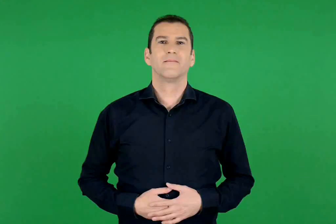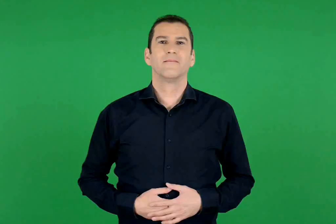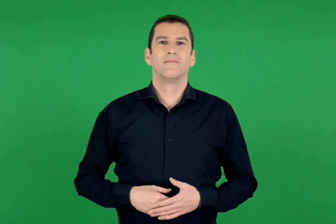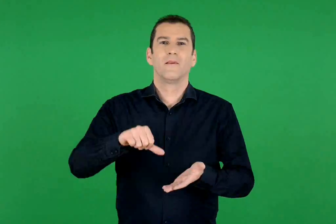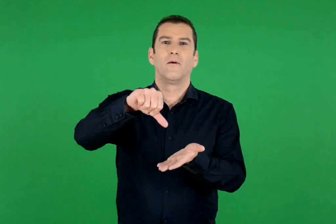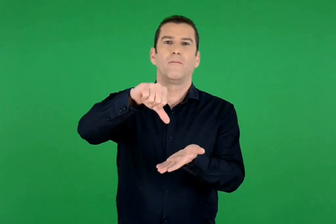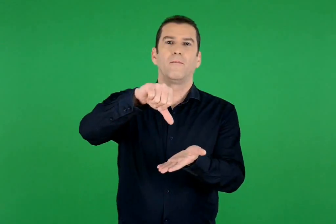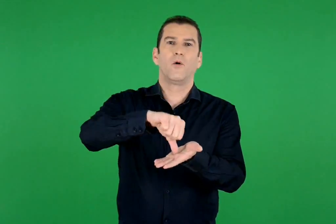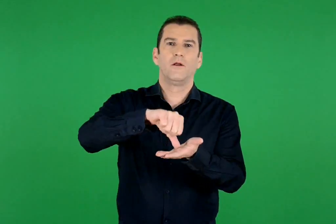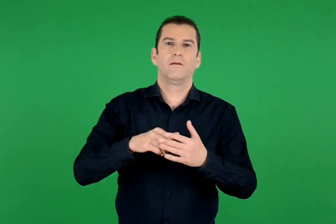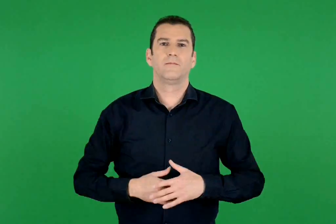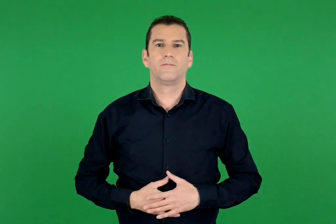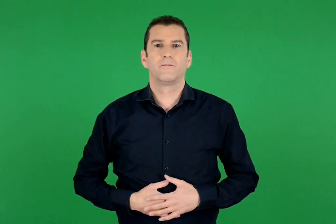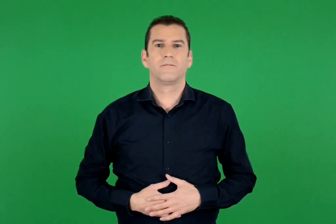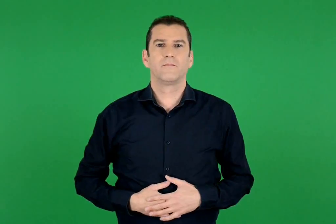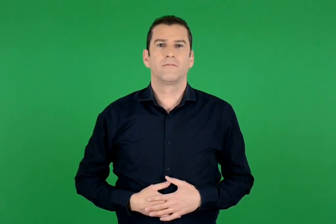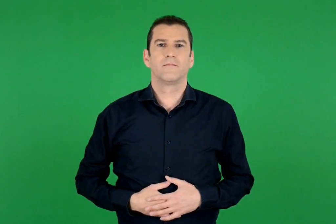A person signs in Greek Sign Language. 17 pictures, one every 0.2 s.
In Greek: πόλη
